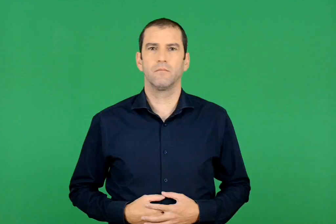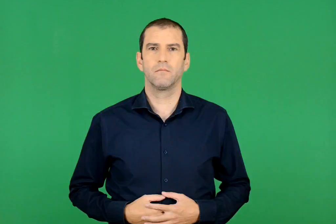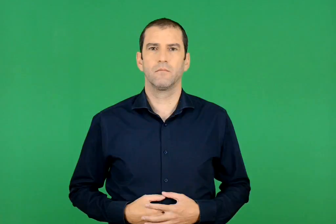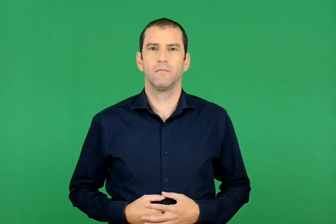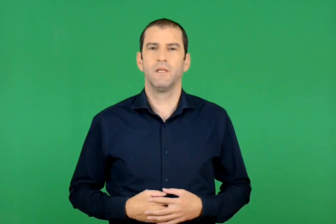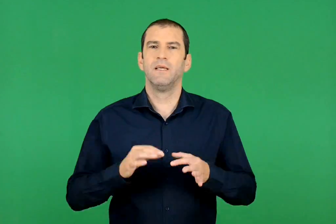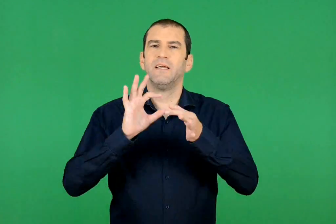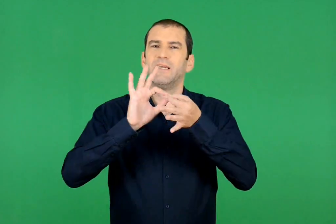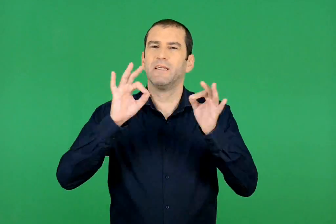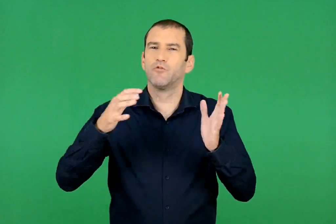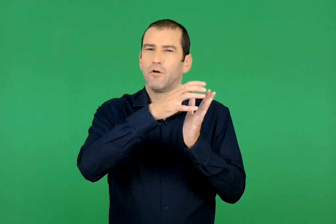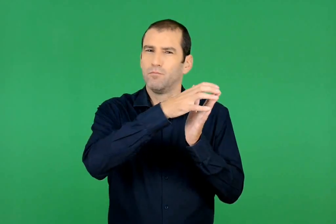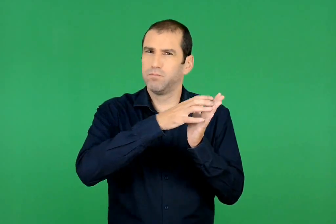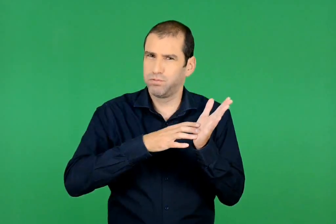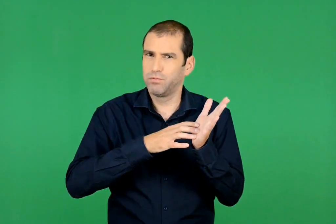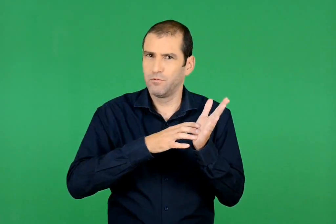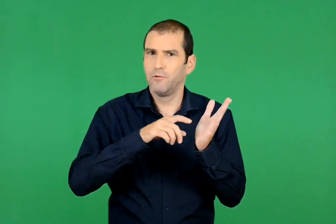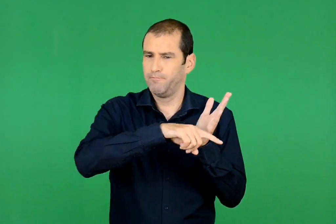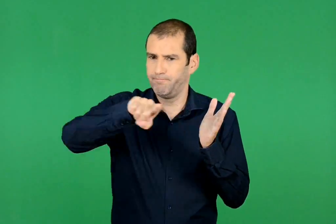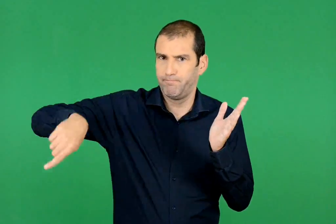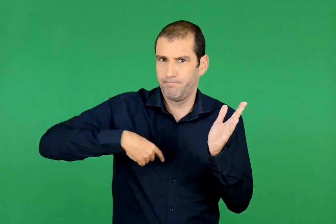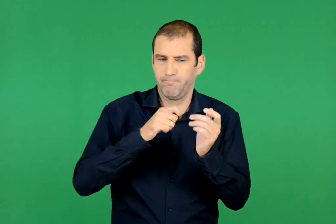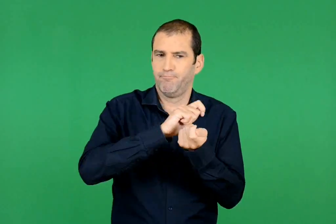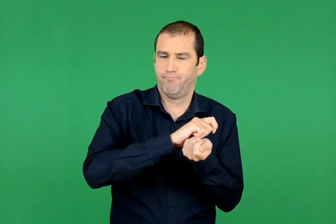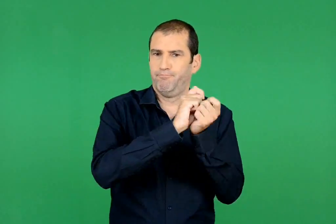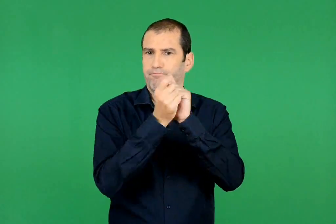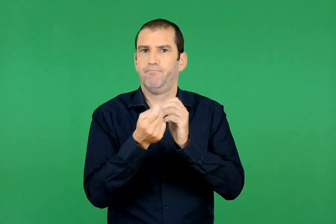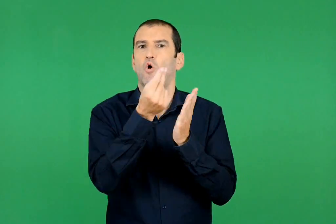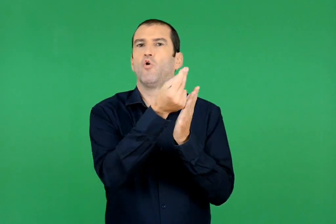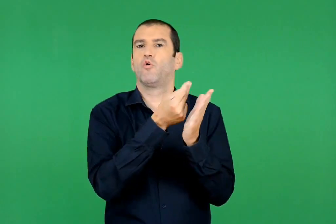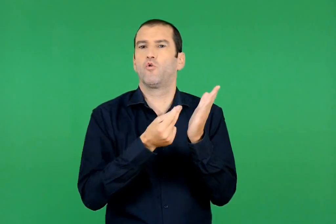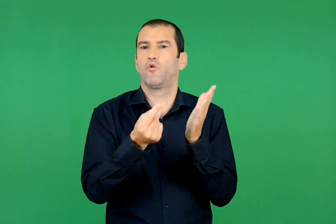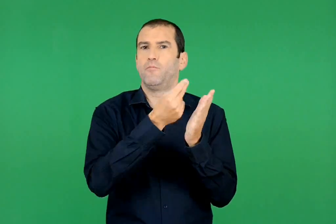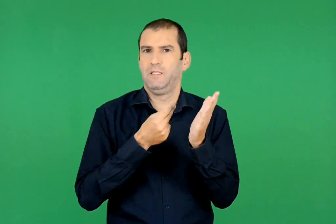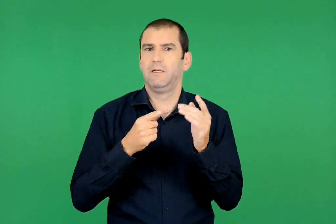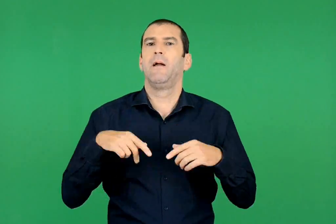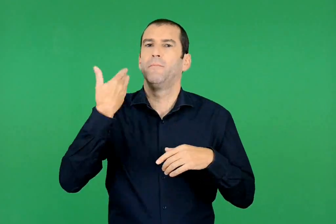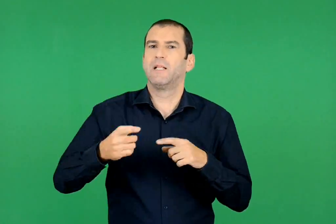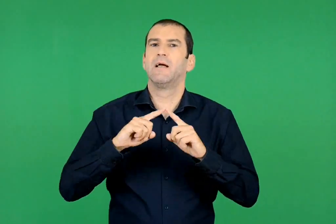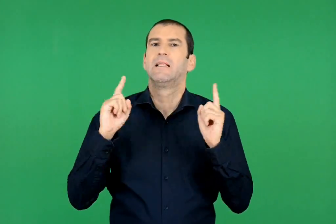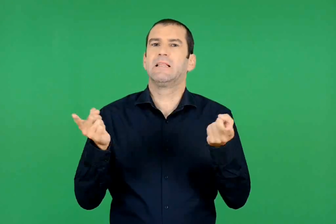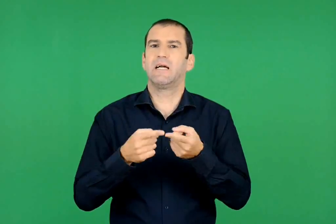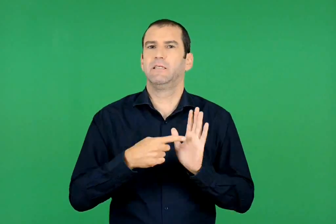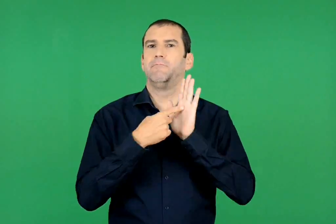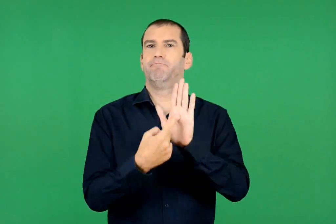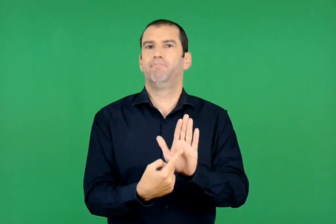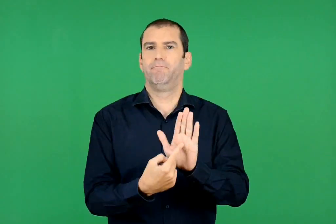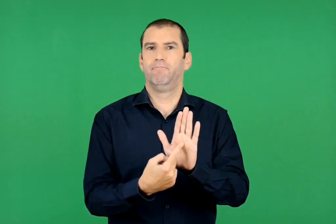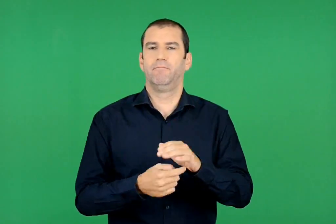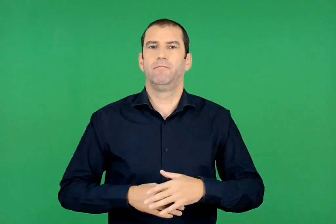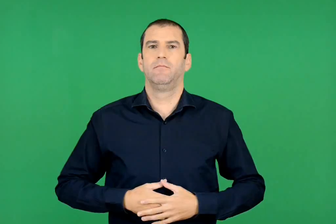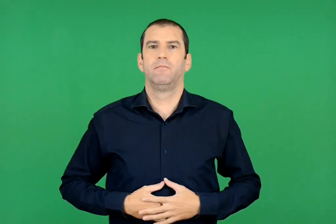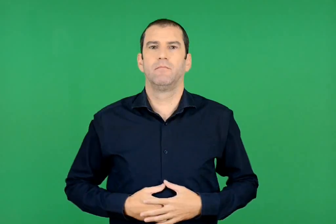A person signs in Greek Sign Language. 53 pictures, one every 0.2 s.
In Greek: διασκευάζουμε την ιστορία σε κόμικς και την παρουσιάζουμε στην τάξη
